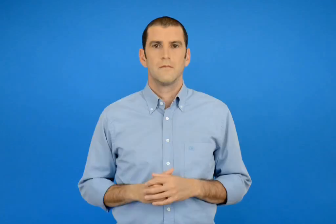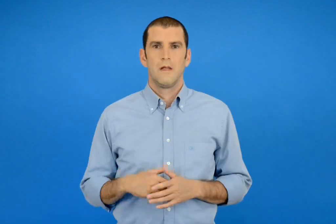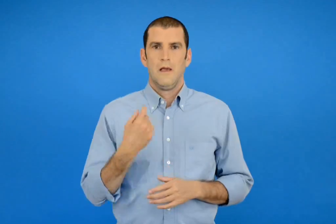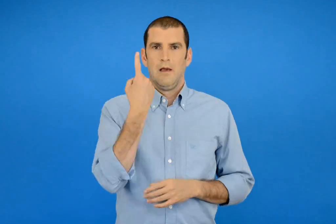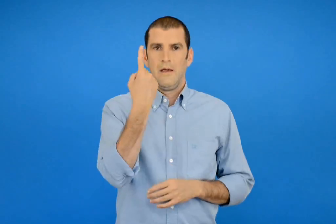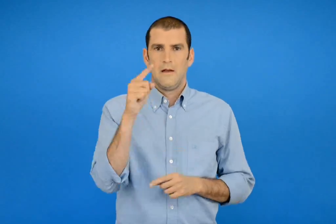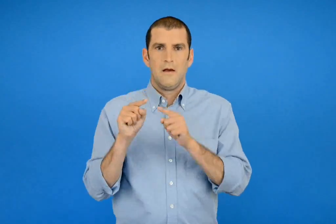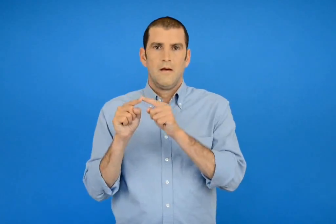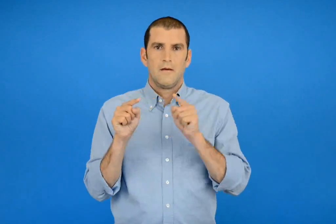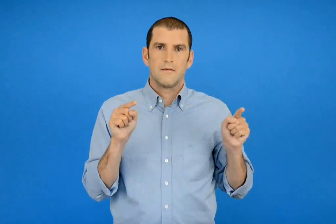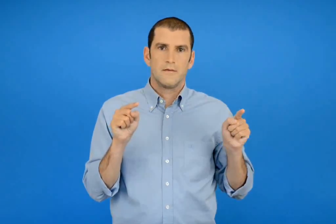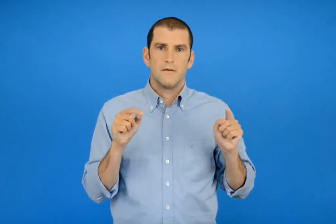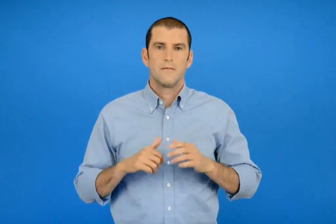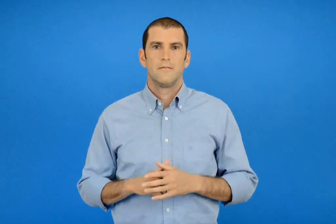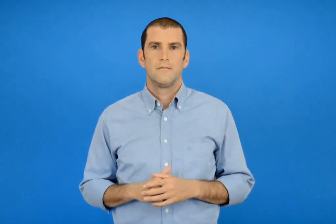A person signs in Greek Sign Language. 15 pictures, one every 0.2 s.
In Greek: 1 αριστερά
